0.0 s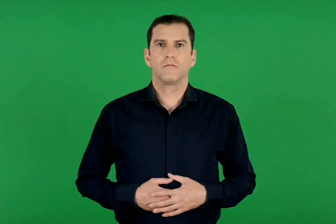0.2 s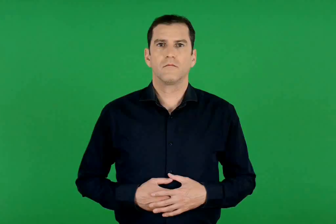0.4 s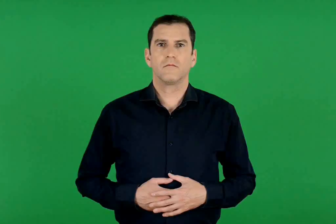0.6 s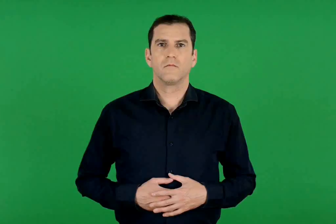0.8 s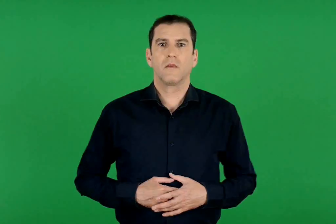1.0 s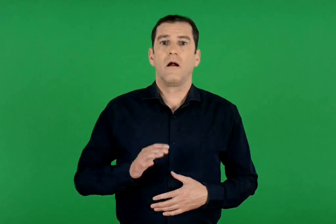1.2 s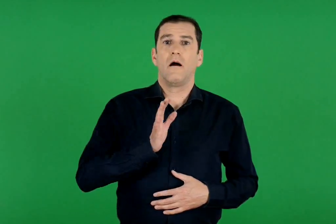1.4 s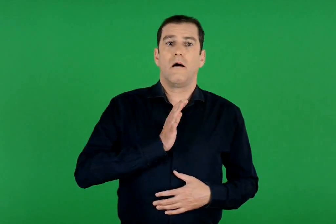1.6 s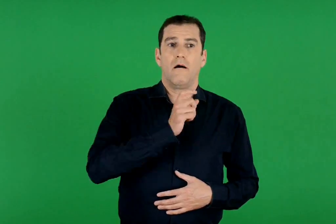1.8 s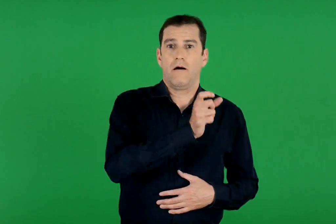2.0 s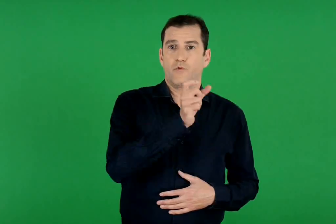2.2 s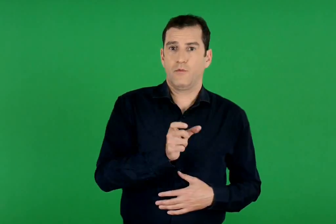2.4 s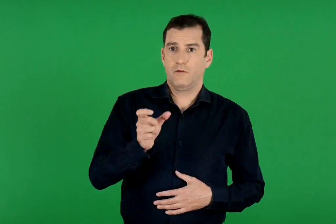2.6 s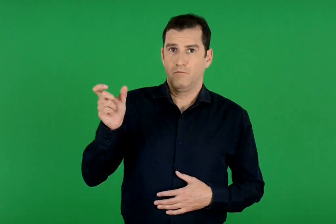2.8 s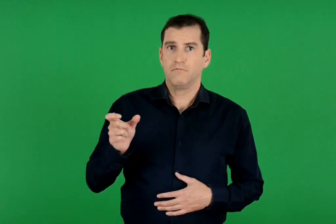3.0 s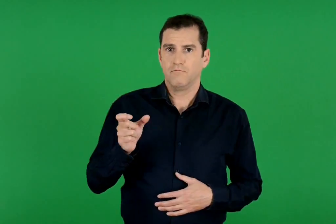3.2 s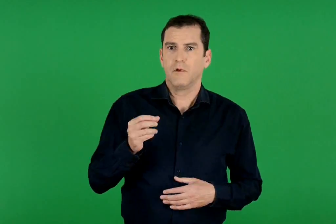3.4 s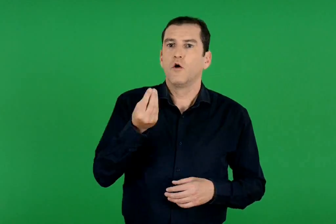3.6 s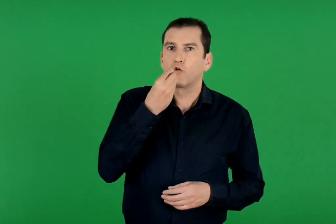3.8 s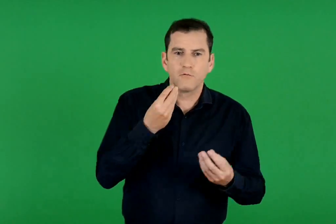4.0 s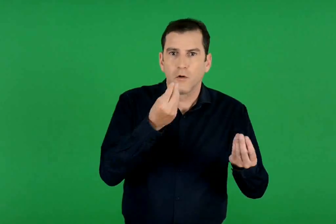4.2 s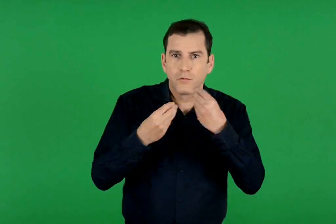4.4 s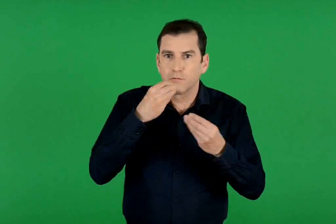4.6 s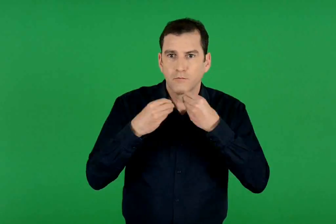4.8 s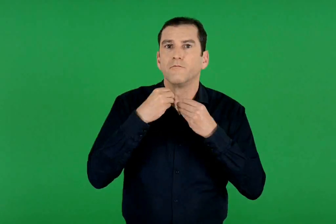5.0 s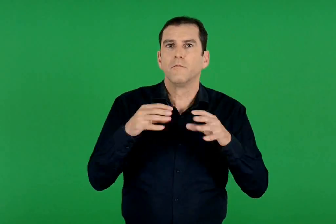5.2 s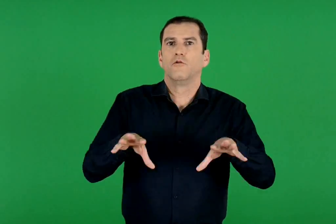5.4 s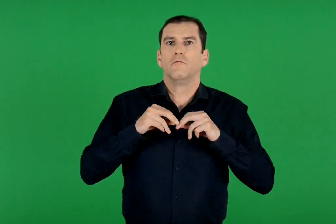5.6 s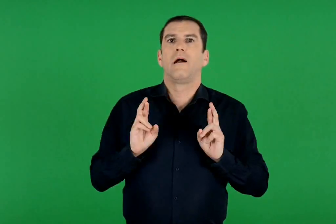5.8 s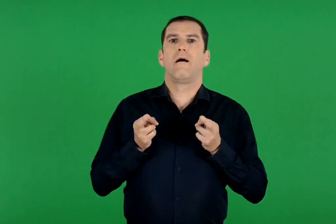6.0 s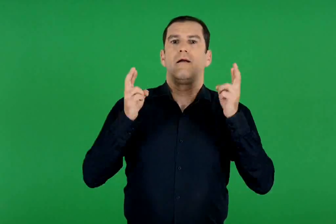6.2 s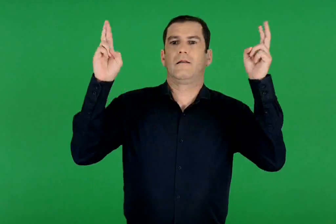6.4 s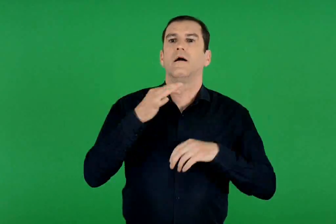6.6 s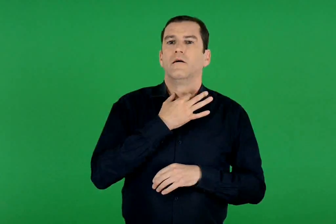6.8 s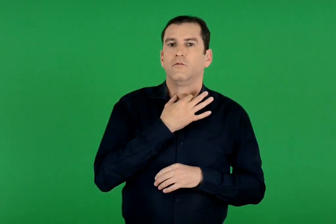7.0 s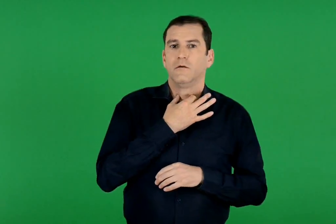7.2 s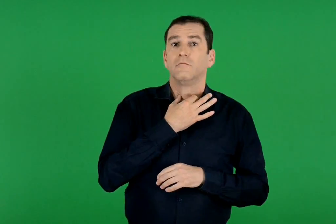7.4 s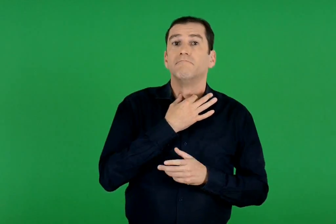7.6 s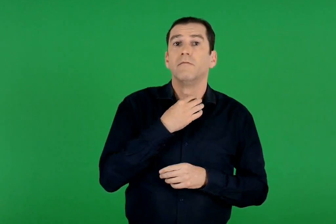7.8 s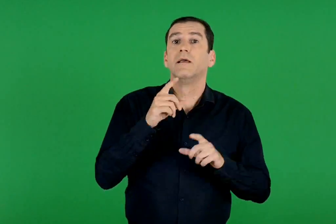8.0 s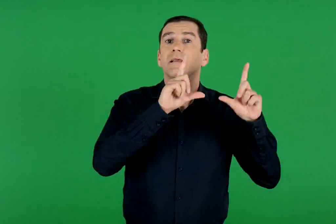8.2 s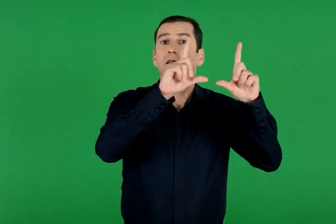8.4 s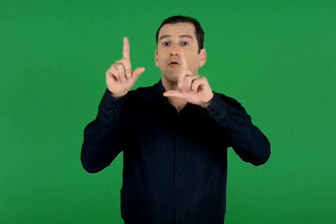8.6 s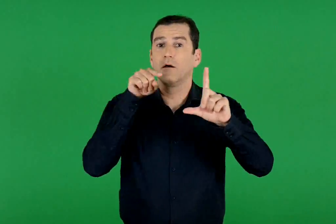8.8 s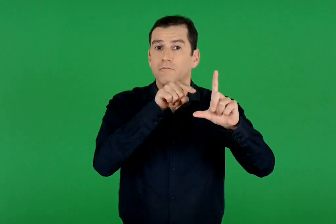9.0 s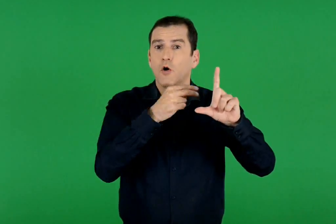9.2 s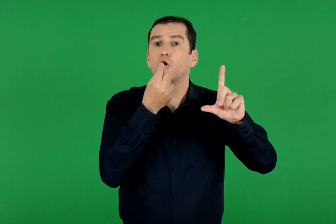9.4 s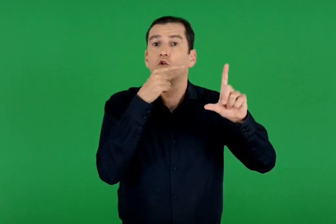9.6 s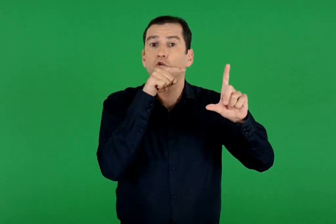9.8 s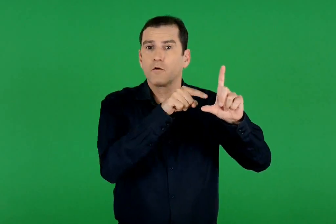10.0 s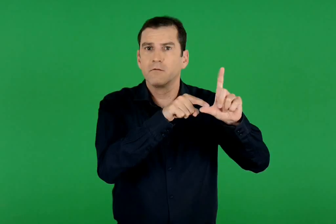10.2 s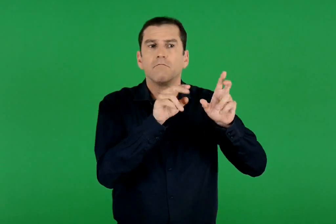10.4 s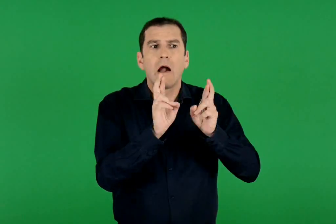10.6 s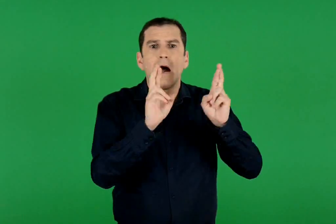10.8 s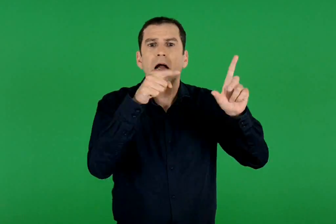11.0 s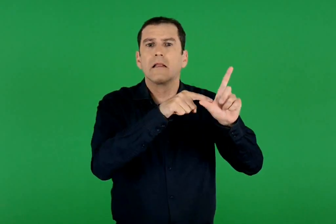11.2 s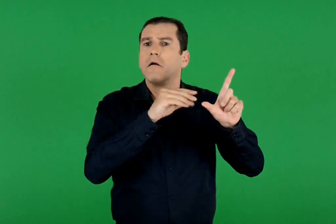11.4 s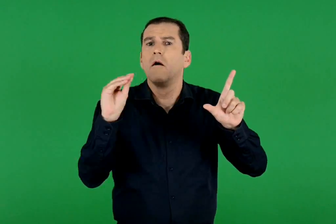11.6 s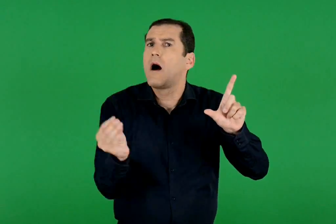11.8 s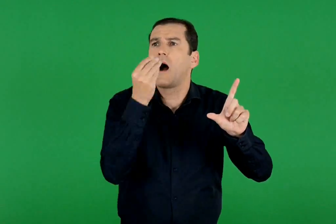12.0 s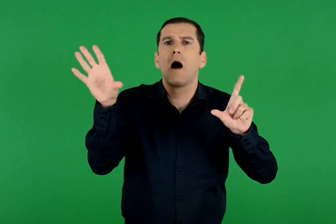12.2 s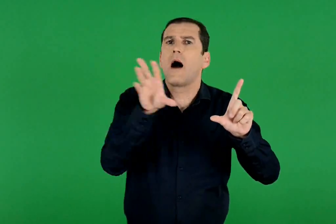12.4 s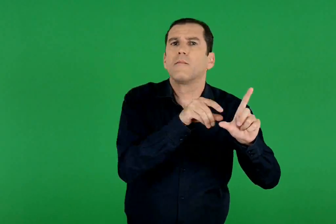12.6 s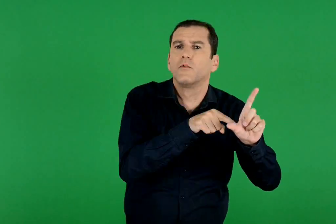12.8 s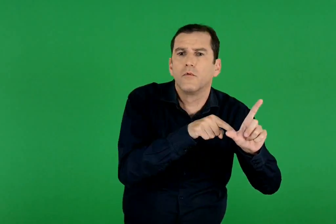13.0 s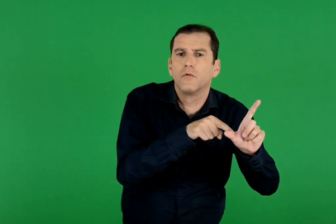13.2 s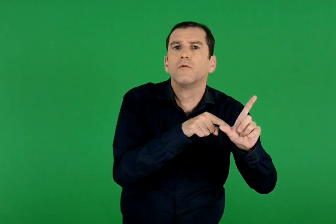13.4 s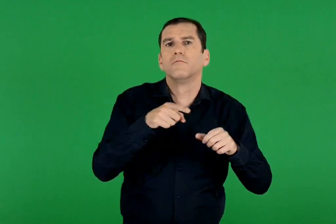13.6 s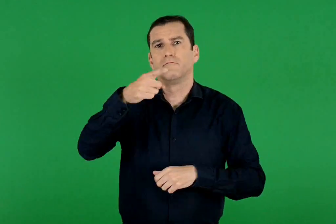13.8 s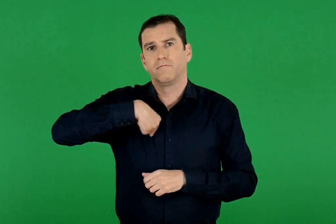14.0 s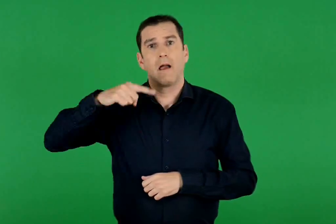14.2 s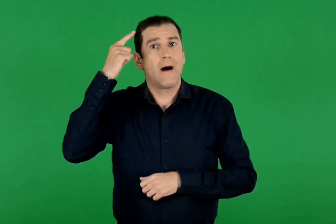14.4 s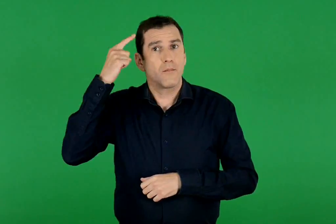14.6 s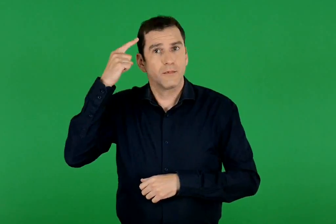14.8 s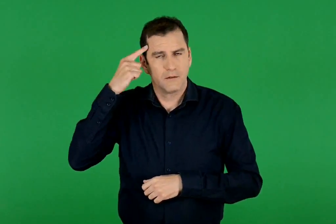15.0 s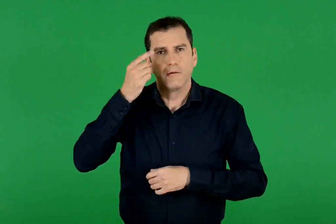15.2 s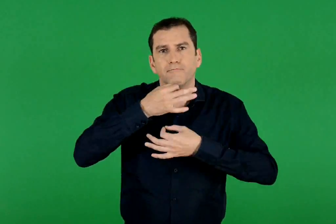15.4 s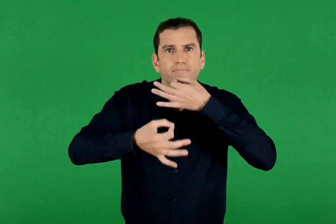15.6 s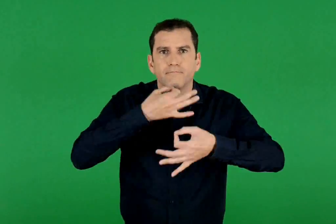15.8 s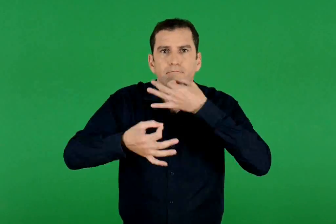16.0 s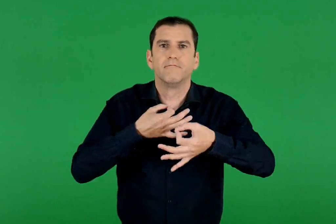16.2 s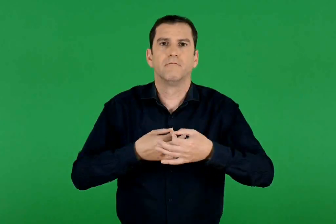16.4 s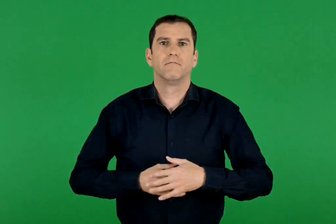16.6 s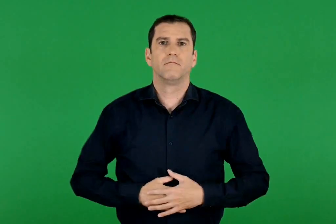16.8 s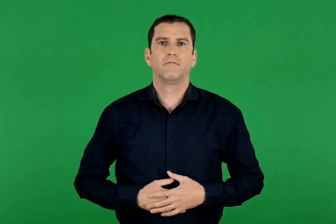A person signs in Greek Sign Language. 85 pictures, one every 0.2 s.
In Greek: οι άνθρωποι παίρνουμε την ενέργεια που χρειαζόμαστε από τις τροφές. πού βρήκαν όμως την ενέργεια οι τροφές της εικόνας ; εκφράζουμε τις απόψεις μας
